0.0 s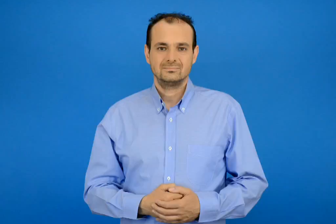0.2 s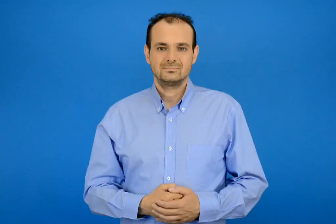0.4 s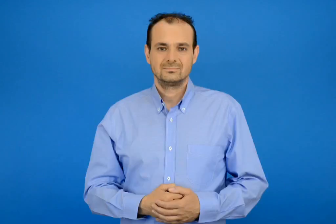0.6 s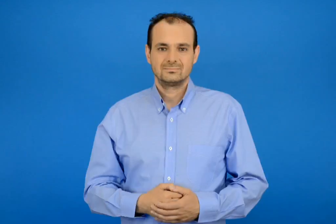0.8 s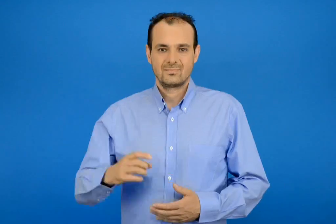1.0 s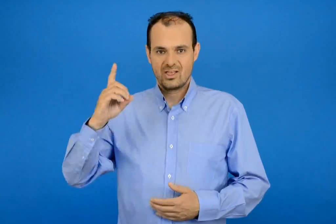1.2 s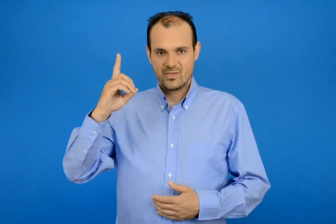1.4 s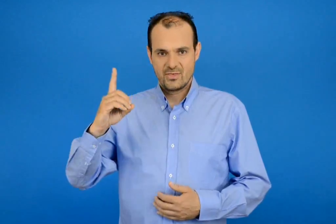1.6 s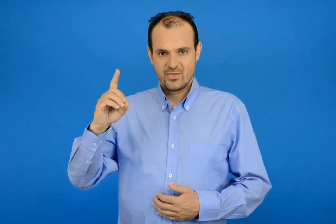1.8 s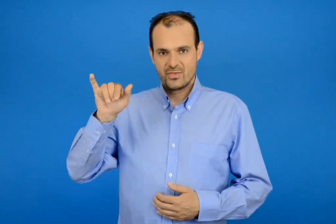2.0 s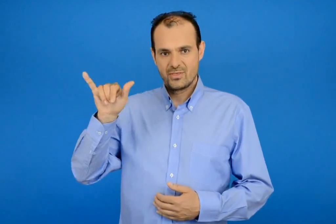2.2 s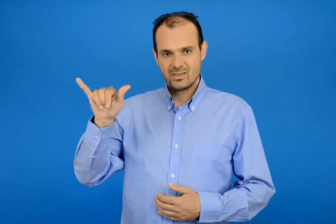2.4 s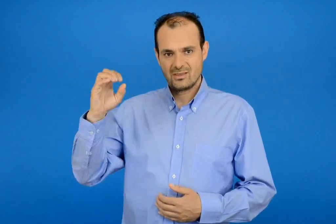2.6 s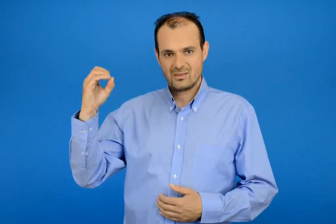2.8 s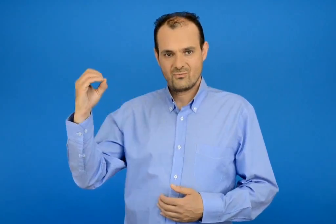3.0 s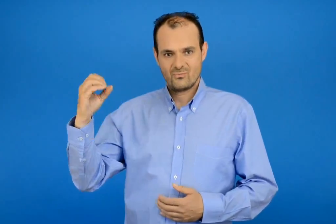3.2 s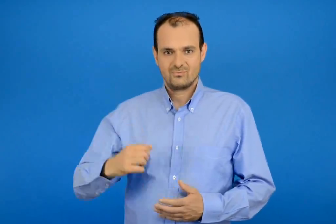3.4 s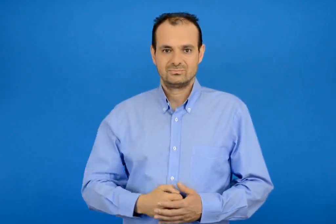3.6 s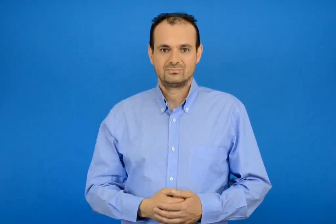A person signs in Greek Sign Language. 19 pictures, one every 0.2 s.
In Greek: δύο
